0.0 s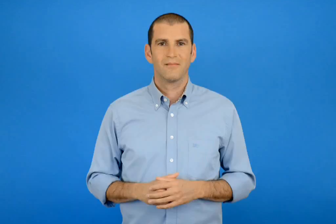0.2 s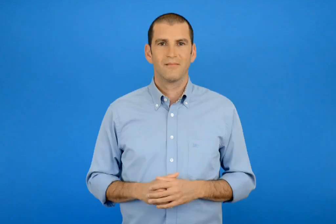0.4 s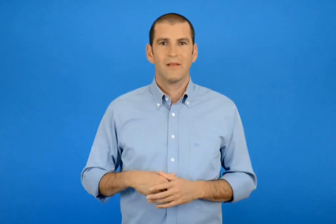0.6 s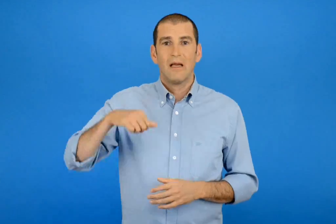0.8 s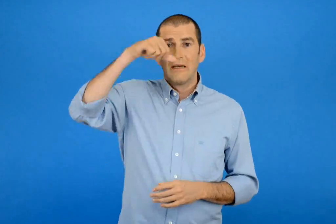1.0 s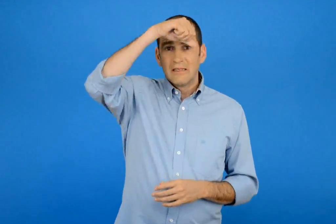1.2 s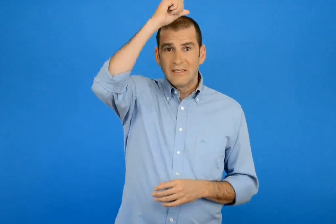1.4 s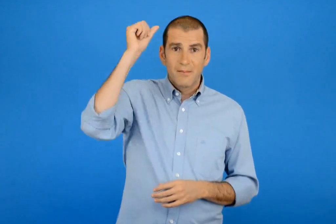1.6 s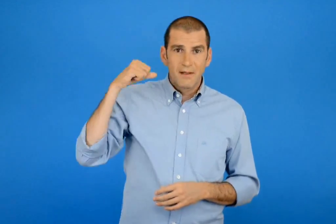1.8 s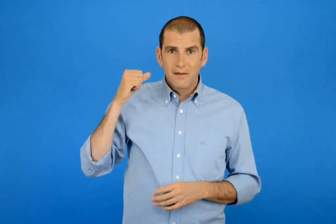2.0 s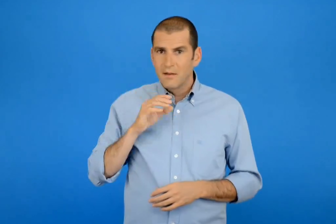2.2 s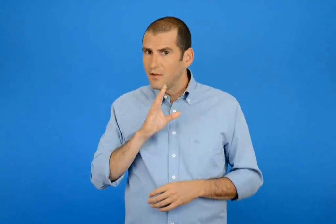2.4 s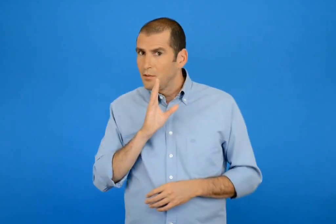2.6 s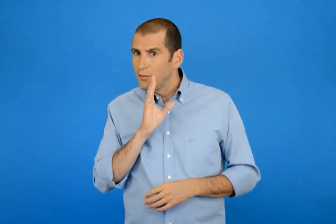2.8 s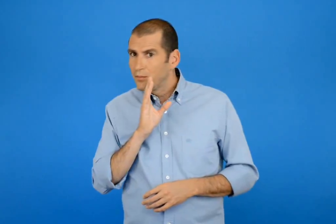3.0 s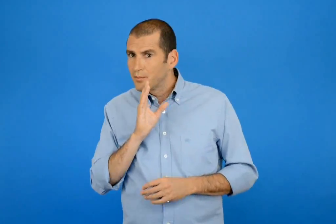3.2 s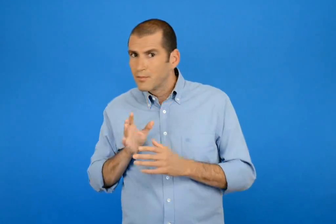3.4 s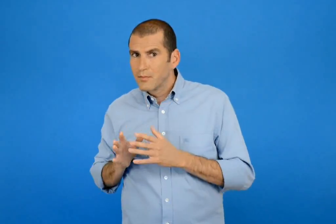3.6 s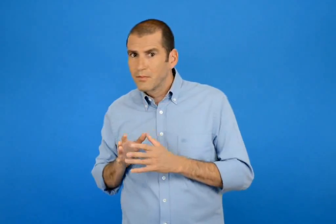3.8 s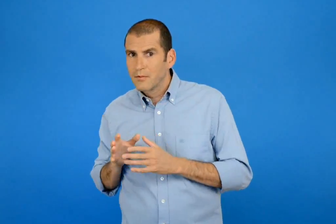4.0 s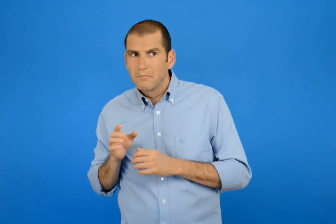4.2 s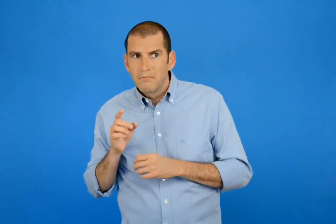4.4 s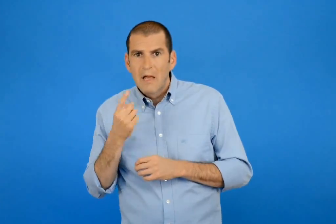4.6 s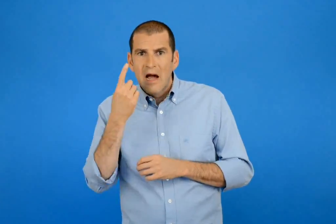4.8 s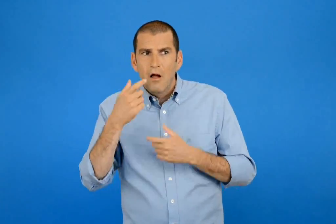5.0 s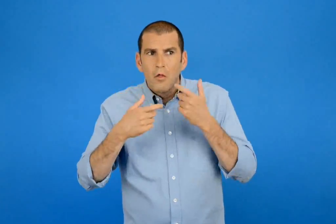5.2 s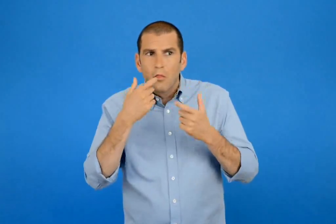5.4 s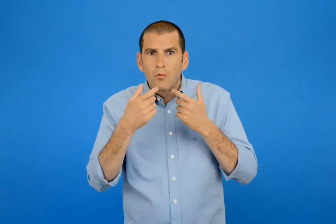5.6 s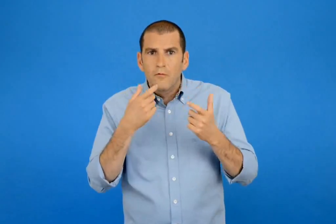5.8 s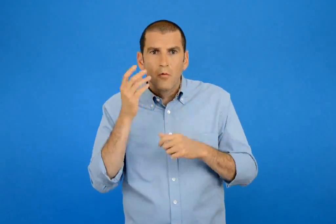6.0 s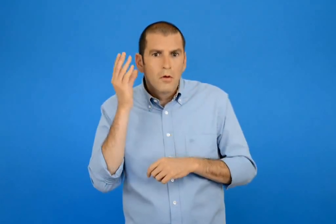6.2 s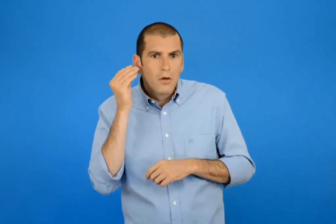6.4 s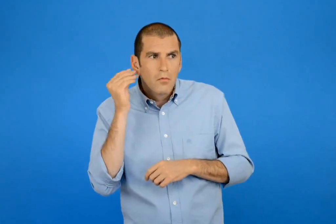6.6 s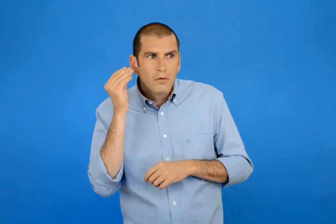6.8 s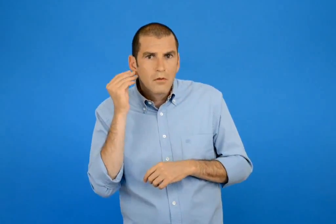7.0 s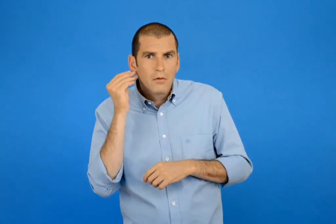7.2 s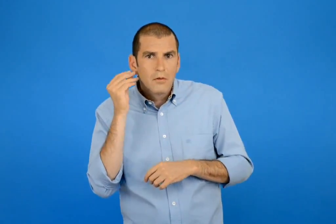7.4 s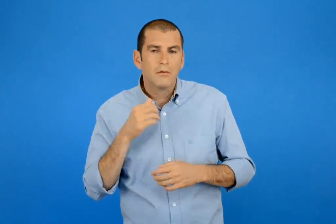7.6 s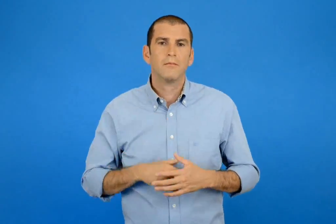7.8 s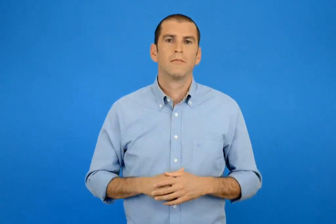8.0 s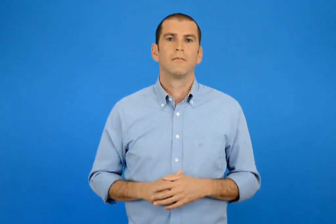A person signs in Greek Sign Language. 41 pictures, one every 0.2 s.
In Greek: ακούγεται ένας θόρυβος ψιθυρίζει ο σαμπερ
